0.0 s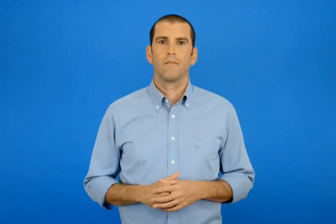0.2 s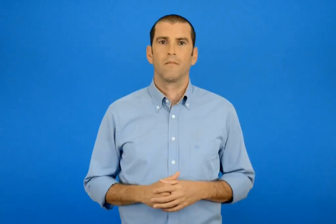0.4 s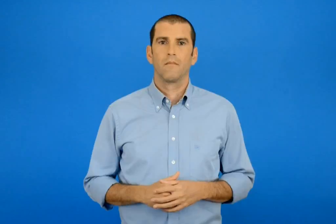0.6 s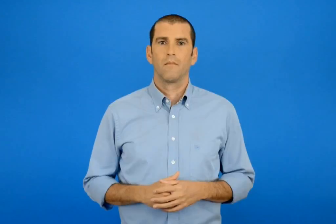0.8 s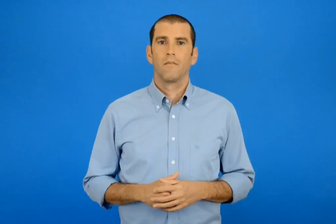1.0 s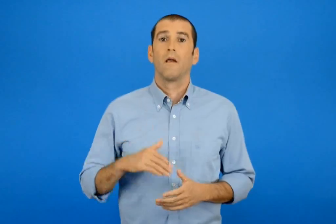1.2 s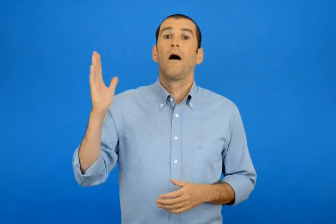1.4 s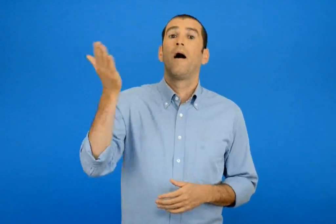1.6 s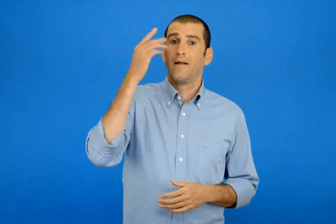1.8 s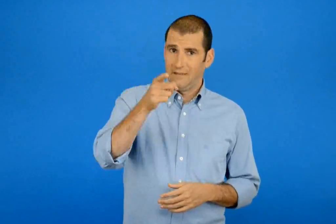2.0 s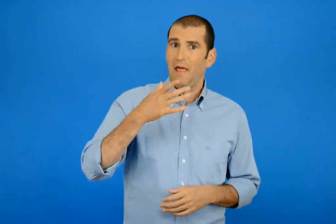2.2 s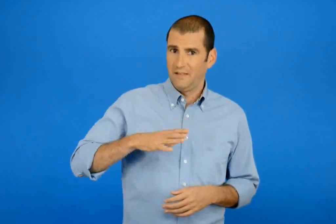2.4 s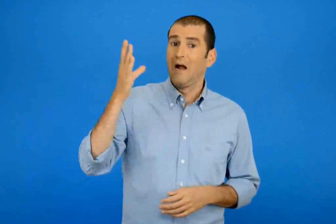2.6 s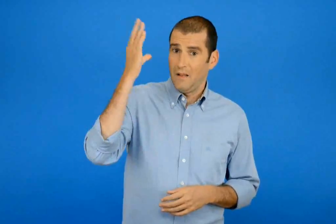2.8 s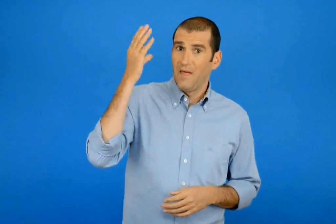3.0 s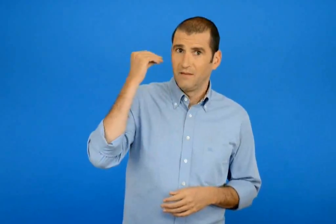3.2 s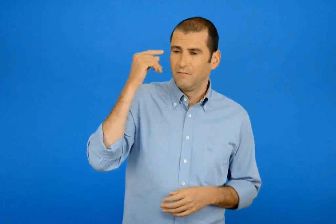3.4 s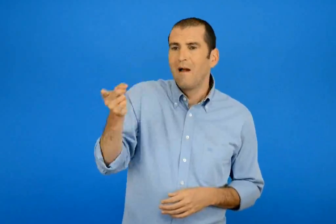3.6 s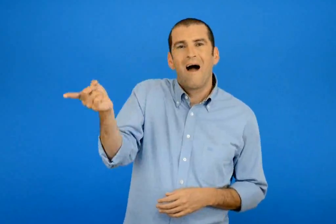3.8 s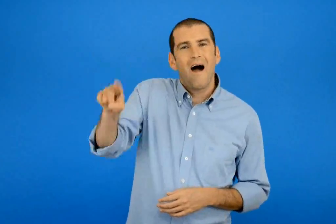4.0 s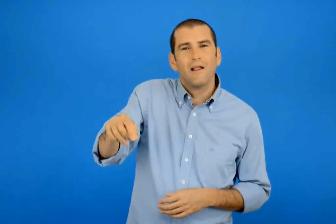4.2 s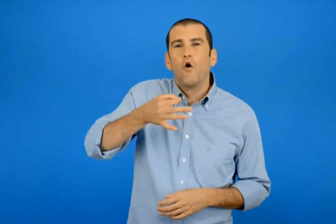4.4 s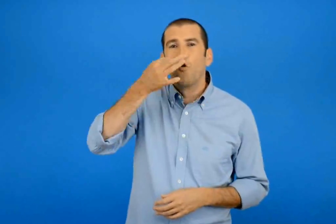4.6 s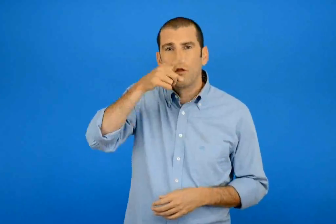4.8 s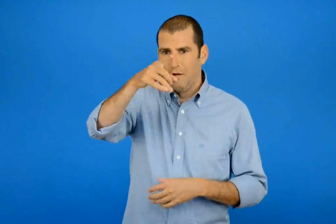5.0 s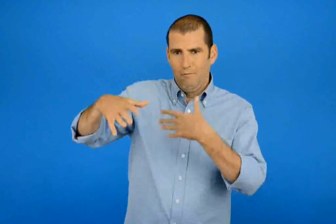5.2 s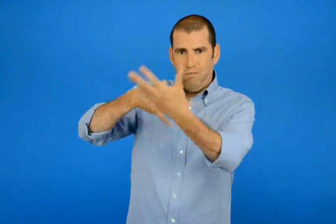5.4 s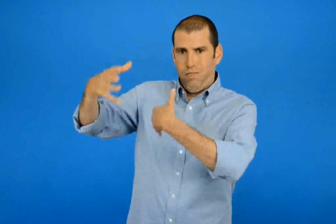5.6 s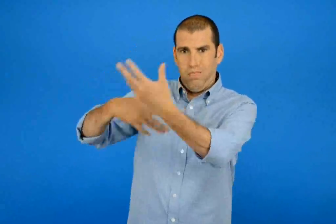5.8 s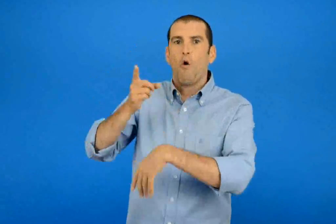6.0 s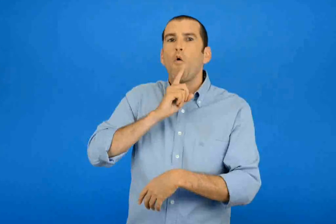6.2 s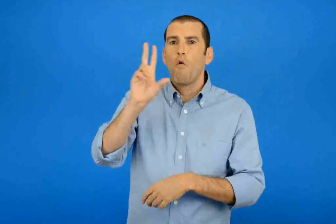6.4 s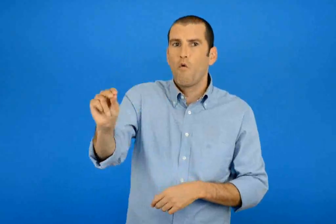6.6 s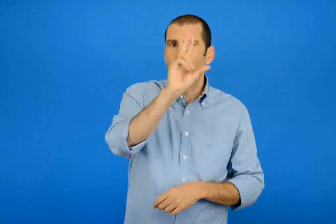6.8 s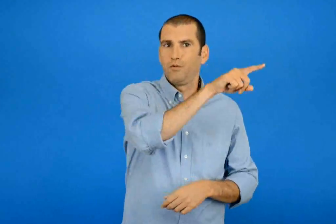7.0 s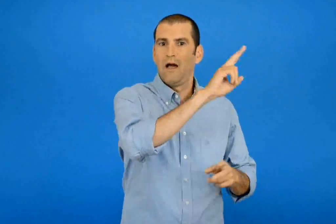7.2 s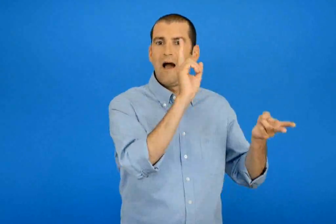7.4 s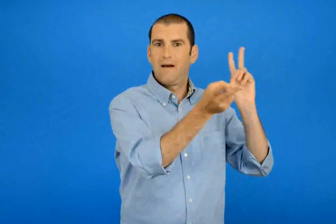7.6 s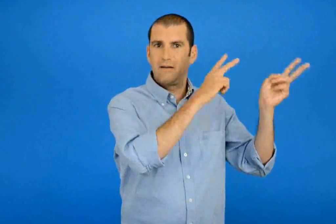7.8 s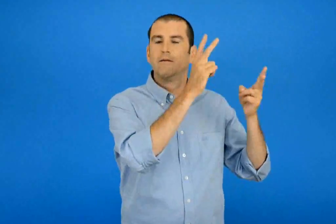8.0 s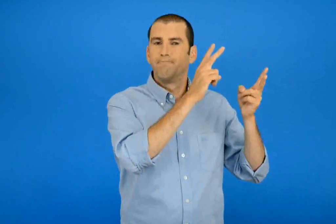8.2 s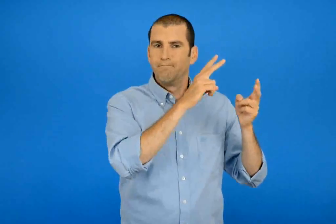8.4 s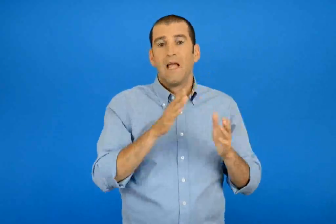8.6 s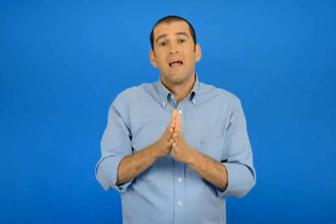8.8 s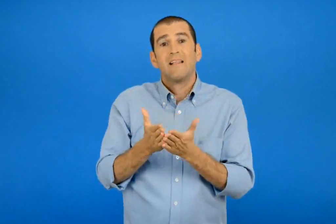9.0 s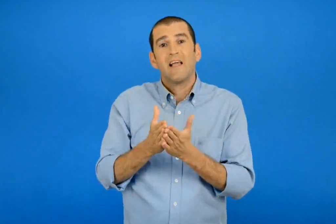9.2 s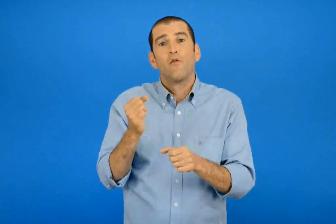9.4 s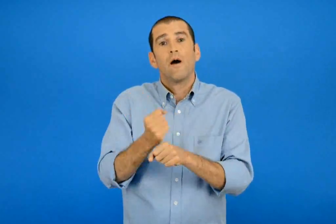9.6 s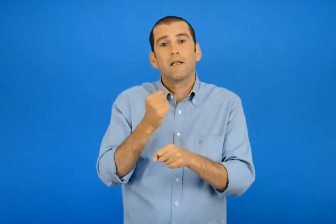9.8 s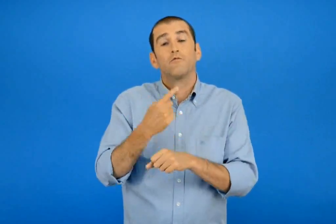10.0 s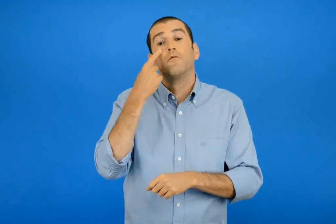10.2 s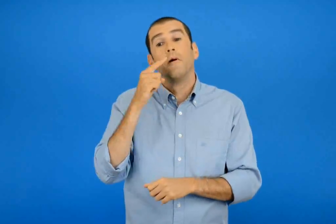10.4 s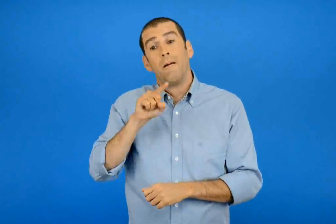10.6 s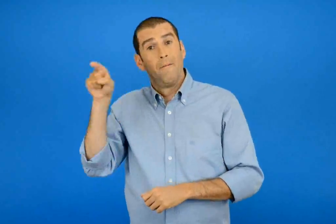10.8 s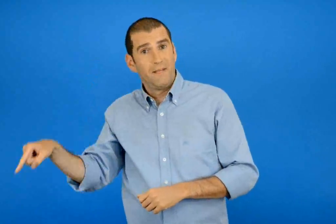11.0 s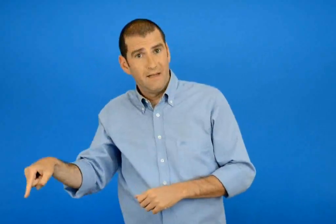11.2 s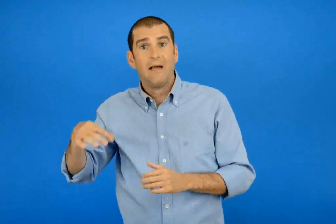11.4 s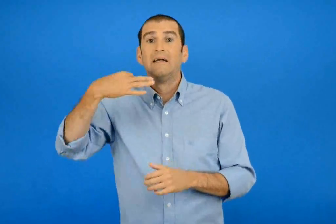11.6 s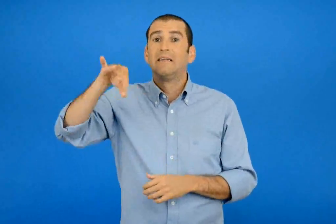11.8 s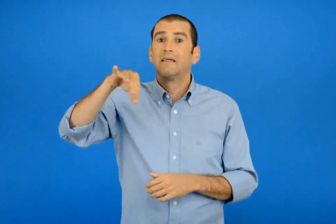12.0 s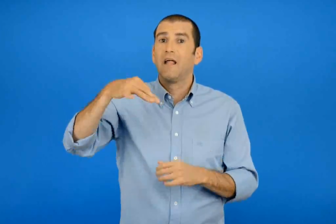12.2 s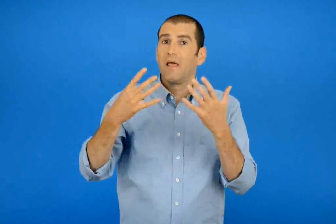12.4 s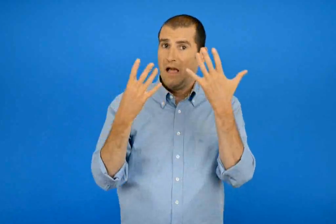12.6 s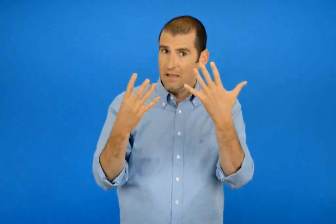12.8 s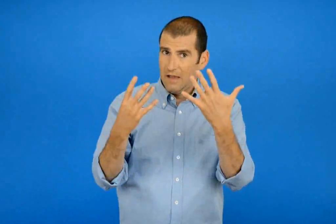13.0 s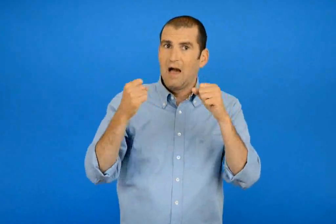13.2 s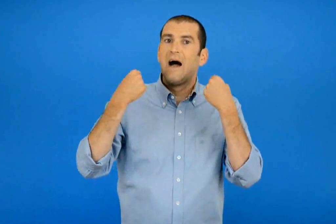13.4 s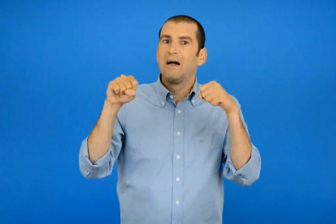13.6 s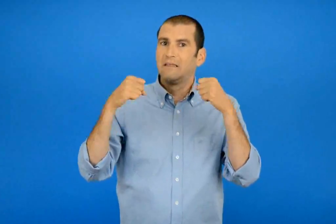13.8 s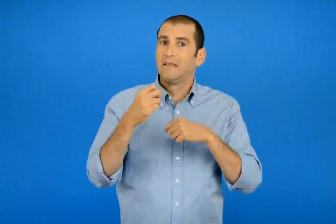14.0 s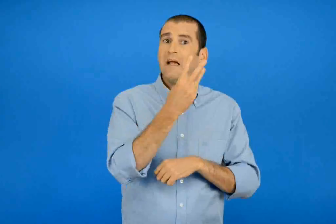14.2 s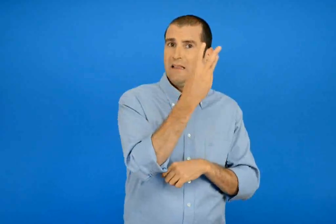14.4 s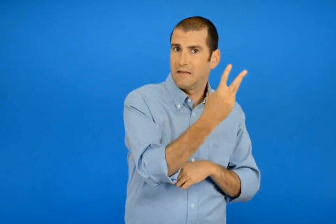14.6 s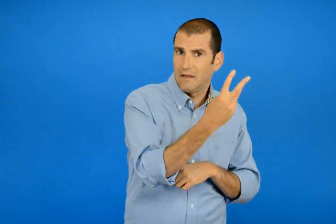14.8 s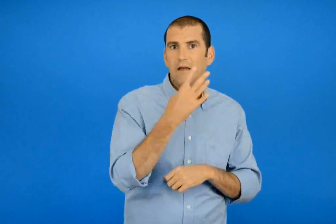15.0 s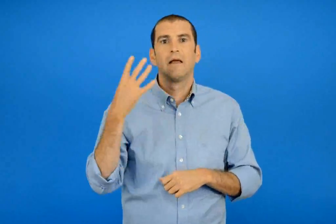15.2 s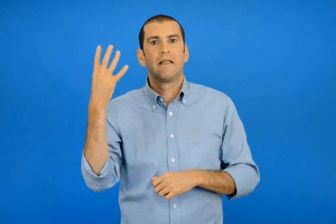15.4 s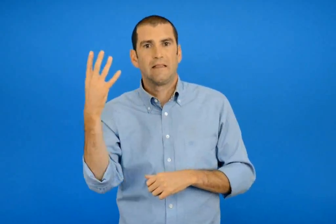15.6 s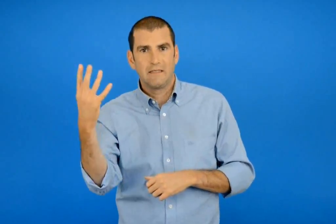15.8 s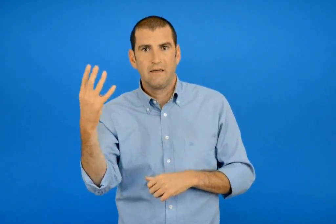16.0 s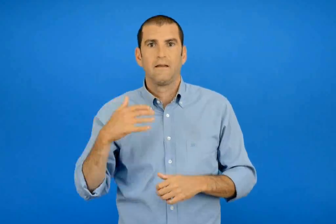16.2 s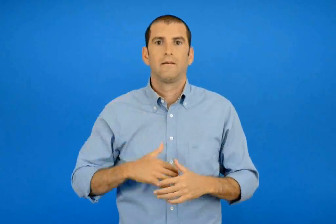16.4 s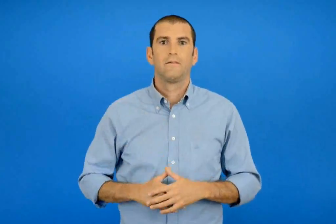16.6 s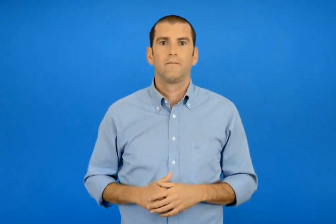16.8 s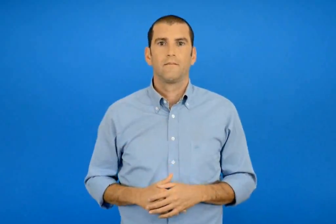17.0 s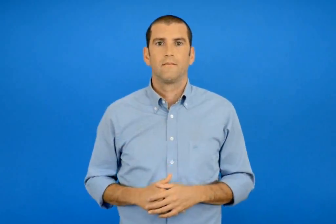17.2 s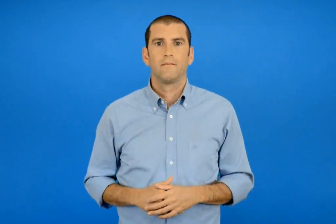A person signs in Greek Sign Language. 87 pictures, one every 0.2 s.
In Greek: αν θέλεις να μάθεις και εσύ να μπερδεύεις τα λόγια των άλλων όπως ο αέρας πήγαινε στις ασκήσεις 3 και 4 στη σελίδα 9 του τετραδίου εργασιών
